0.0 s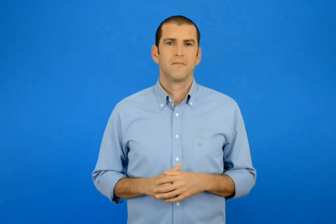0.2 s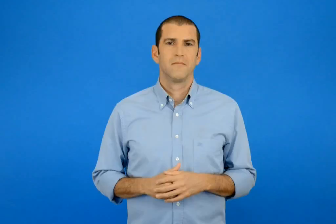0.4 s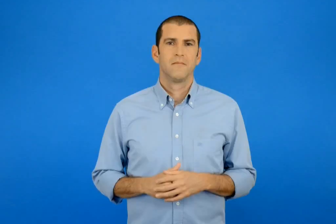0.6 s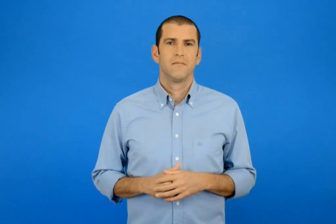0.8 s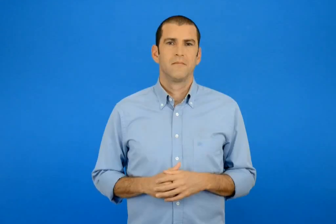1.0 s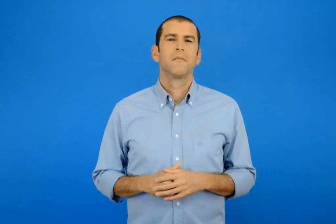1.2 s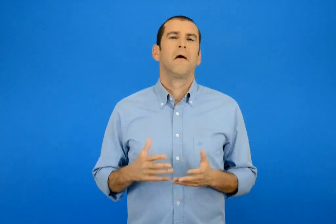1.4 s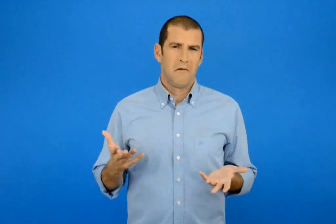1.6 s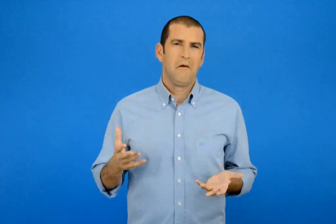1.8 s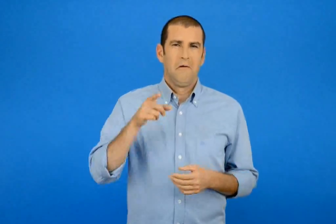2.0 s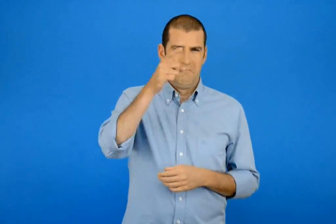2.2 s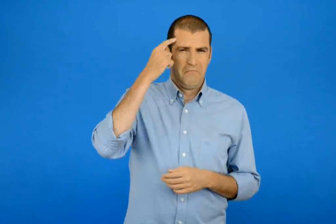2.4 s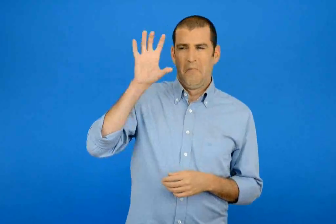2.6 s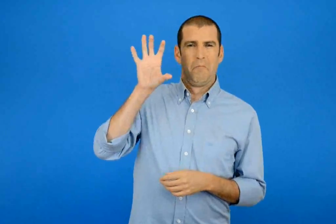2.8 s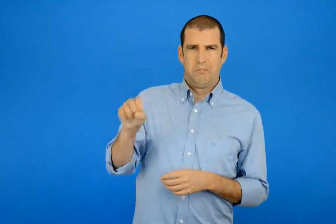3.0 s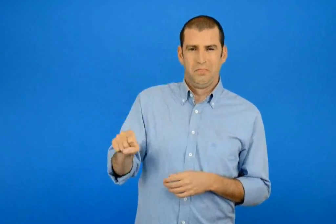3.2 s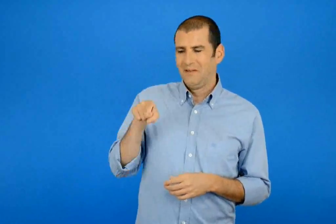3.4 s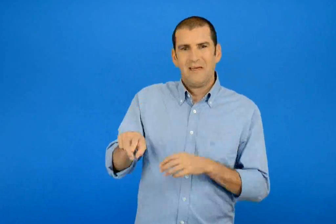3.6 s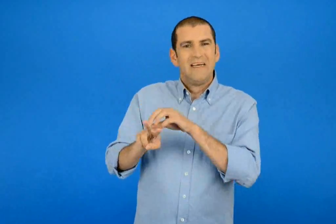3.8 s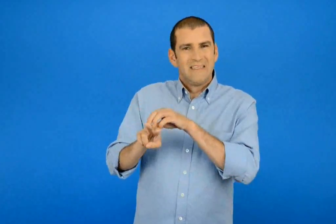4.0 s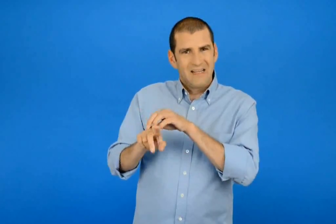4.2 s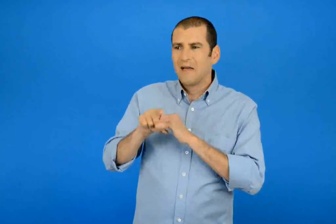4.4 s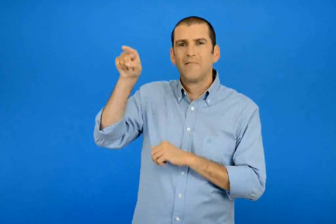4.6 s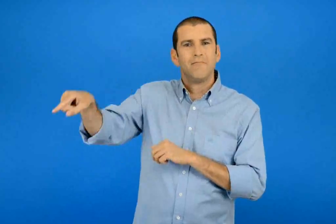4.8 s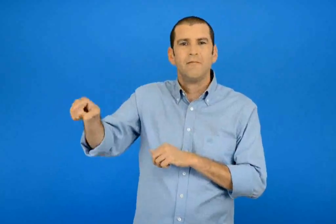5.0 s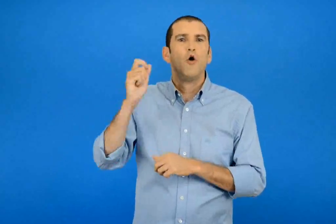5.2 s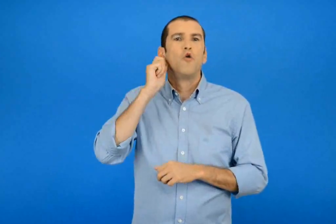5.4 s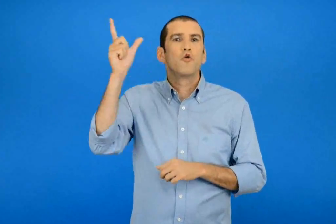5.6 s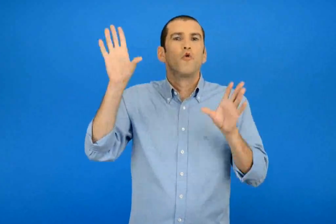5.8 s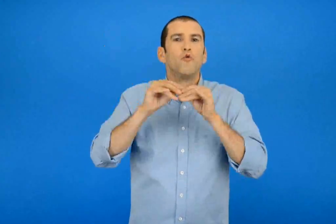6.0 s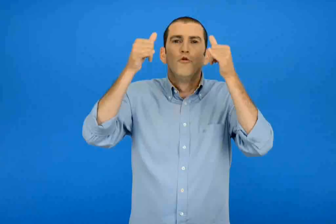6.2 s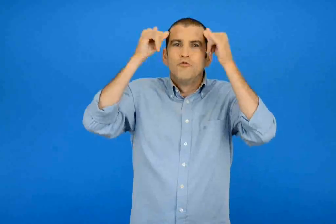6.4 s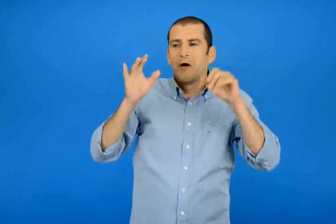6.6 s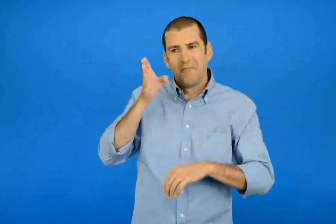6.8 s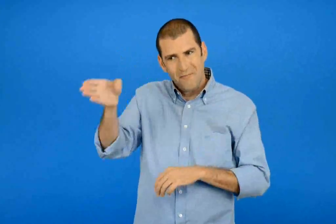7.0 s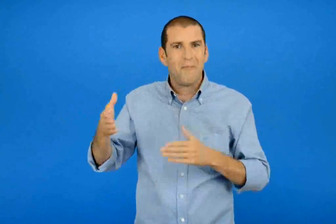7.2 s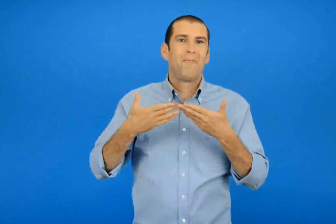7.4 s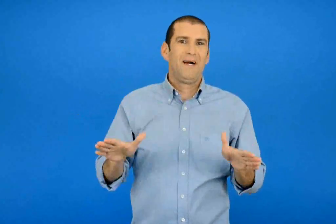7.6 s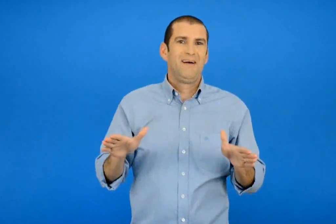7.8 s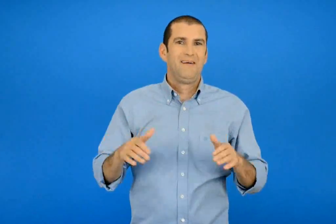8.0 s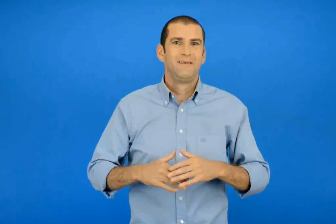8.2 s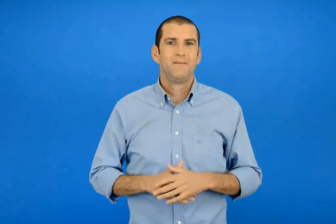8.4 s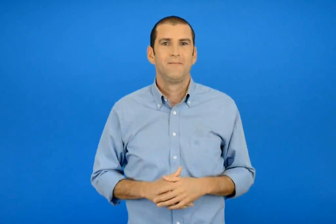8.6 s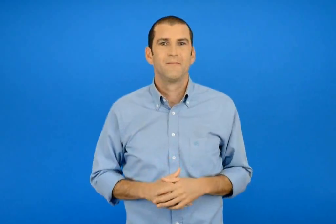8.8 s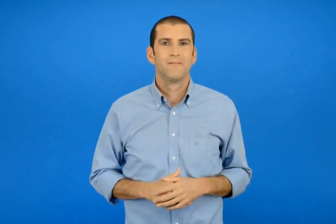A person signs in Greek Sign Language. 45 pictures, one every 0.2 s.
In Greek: φαντάζομαι πως κατάλαβες ότι το σαλιγκάρι πήγε στη γιορτή των ζωών
